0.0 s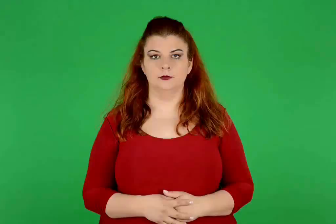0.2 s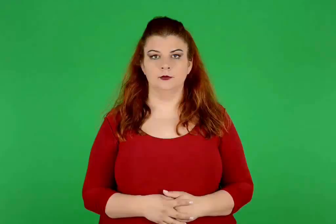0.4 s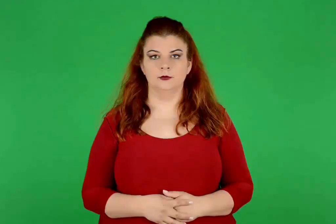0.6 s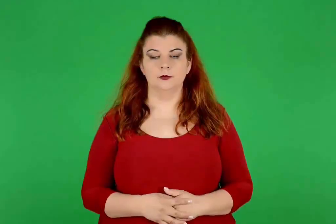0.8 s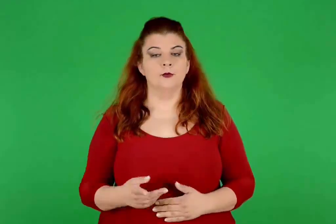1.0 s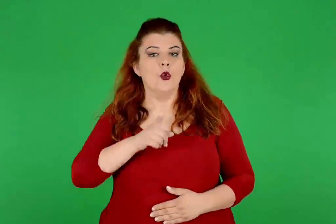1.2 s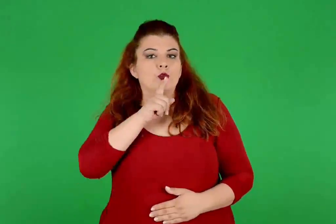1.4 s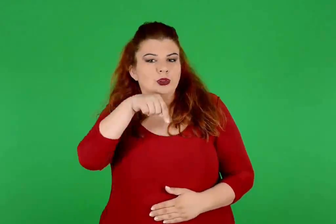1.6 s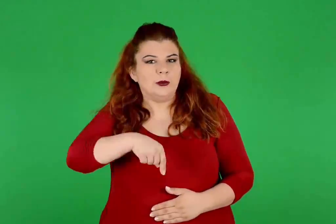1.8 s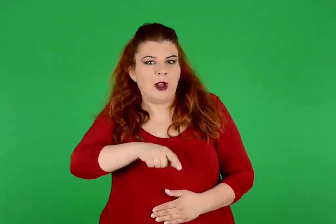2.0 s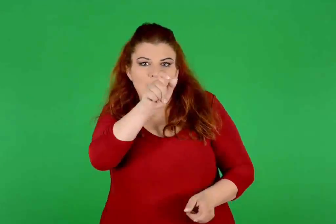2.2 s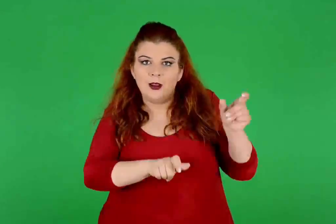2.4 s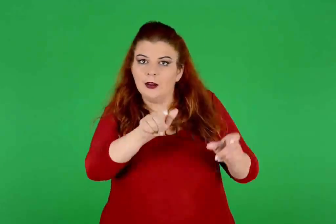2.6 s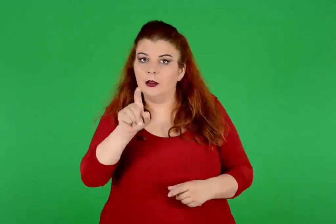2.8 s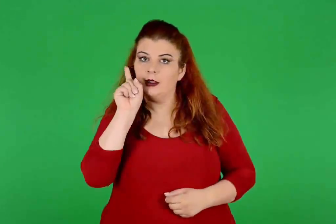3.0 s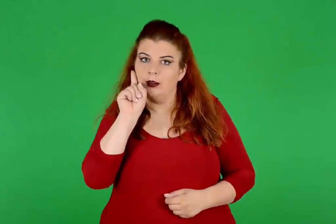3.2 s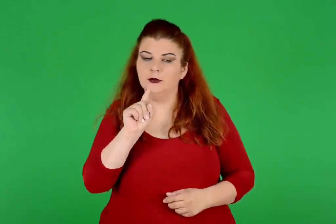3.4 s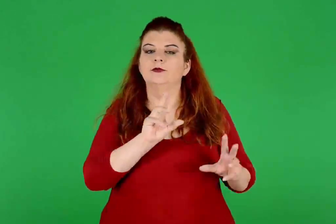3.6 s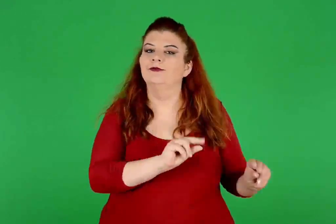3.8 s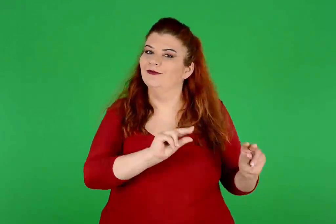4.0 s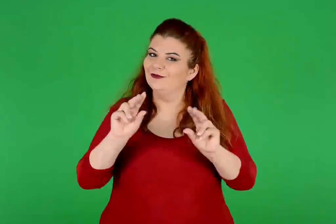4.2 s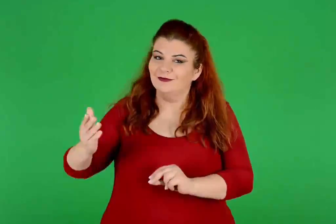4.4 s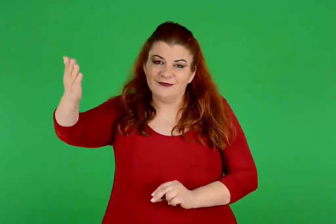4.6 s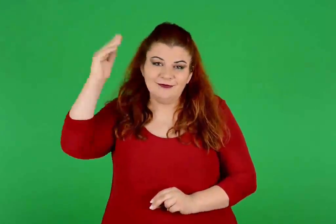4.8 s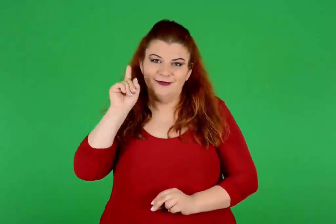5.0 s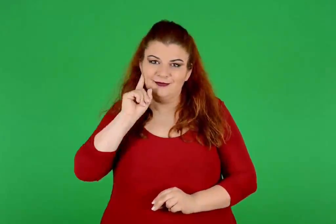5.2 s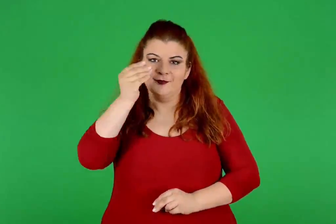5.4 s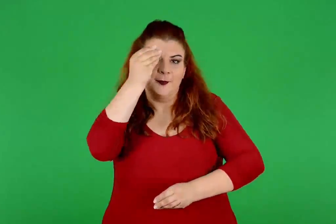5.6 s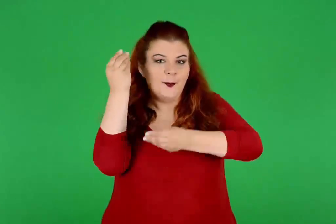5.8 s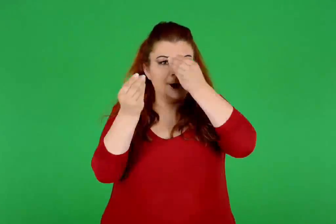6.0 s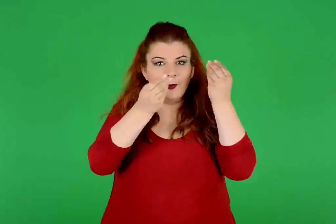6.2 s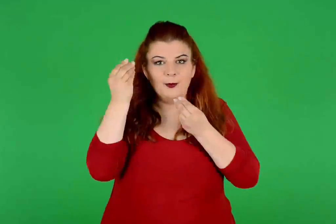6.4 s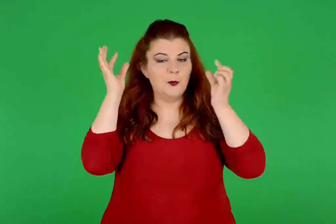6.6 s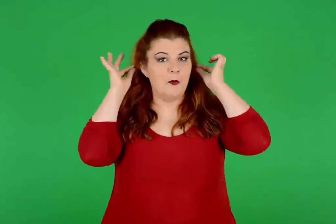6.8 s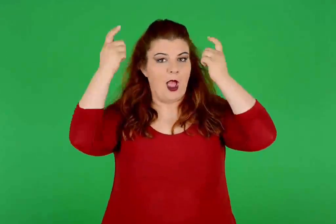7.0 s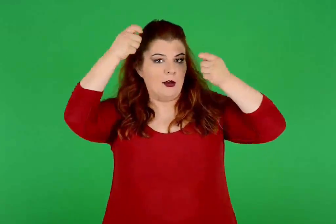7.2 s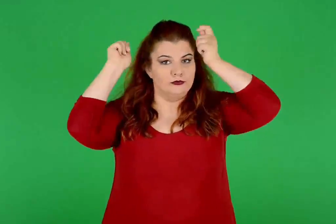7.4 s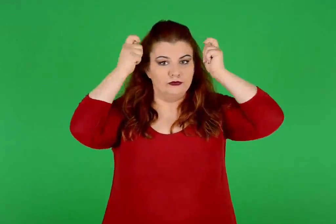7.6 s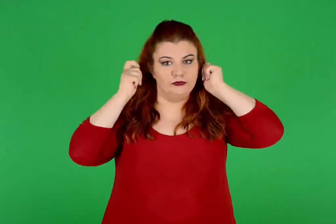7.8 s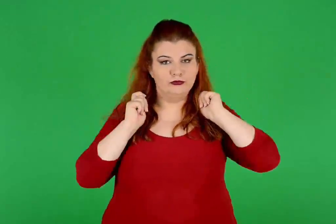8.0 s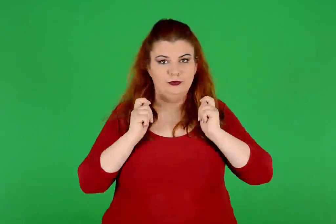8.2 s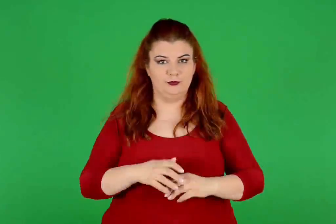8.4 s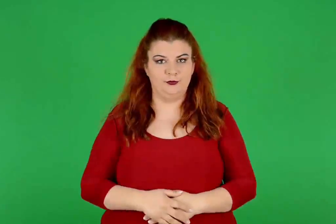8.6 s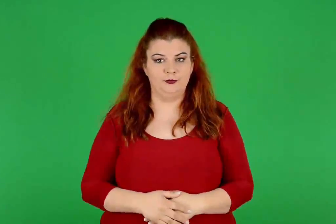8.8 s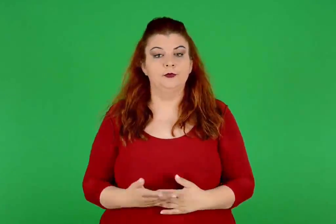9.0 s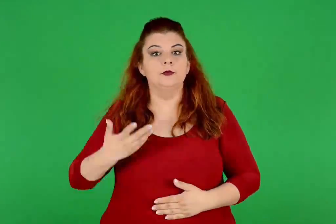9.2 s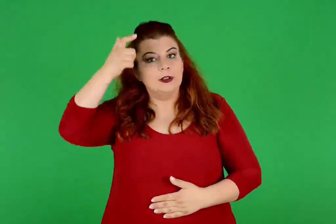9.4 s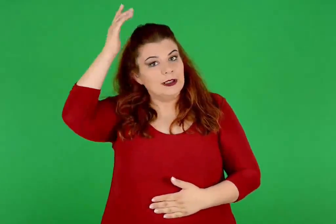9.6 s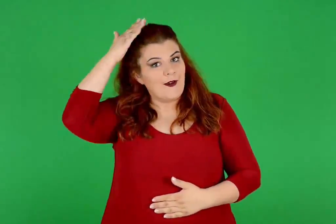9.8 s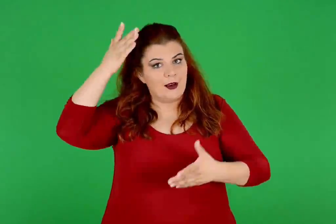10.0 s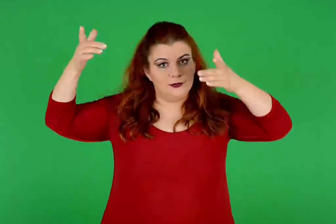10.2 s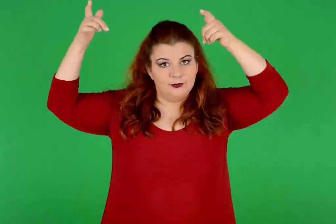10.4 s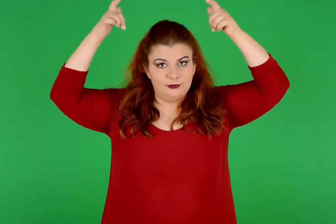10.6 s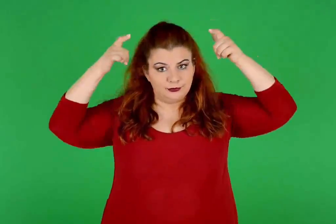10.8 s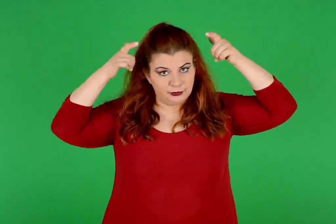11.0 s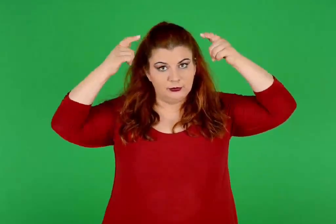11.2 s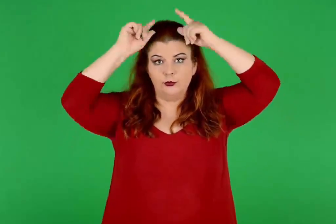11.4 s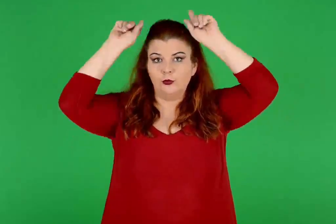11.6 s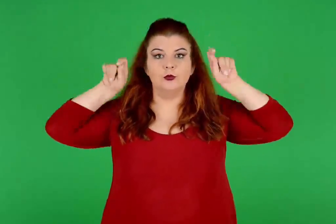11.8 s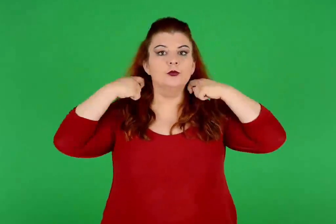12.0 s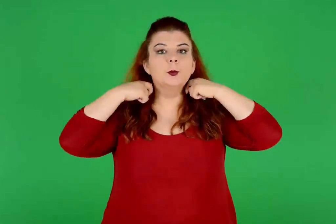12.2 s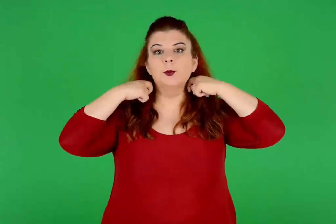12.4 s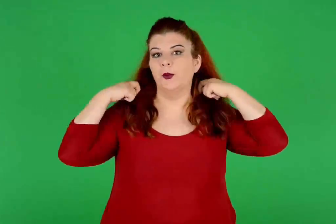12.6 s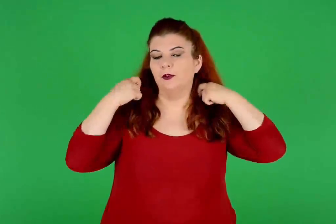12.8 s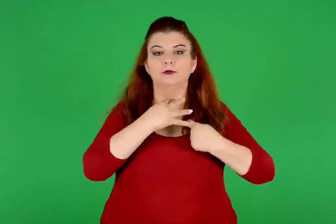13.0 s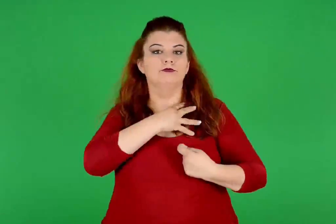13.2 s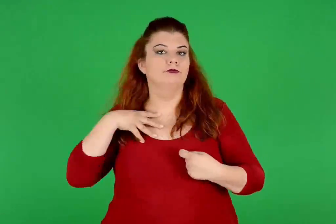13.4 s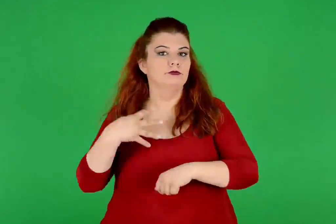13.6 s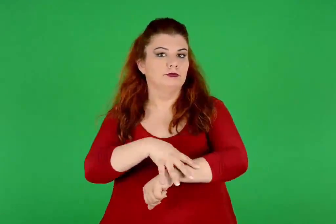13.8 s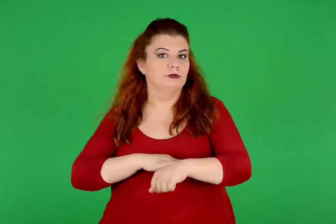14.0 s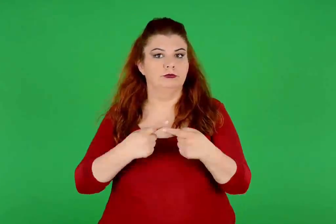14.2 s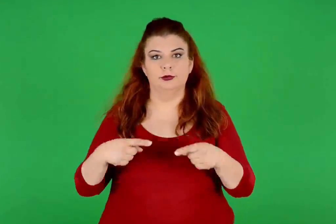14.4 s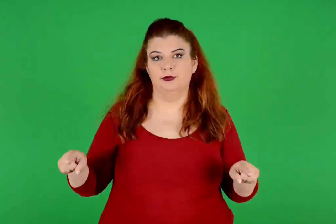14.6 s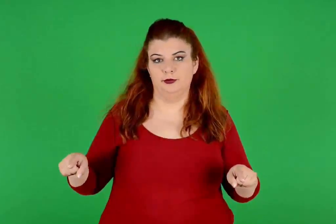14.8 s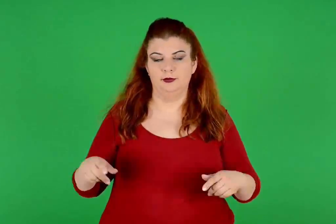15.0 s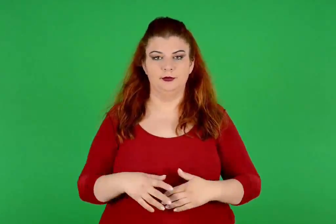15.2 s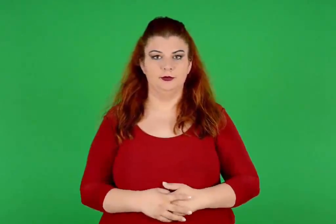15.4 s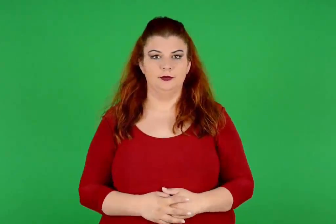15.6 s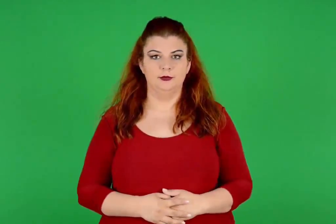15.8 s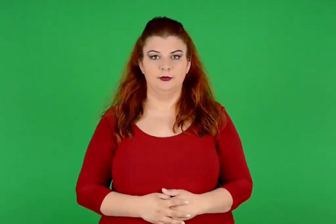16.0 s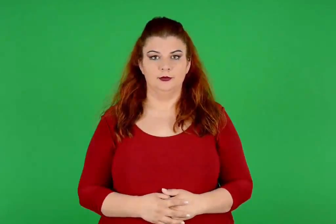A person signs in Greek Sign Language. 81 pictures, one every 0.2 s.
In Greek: βάφονταν και χτενίζονταν με φροντίδα , όπως και οι σημερινές γυναίκες. στο κεφάλι φορούσαν καπέλα , κορδέλες και κοσμήματα
